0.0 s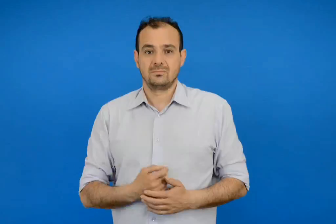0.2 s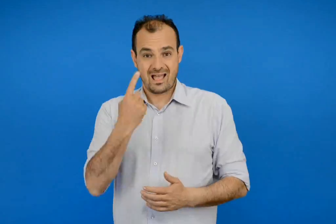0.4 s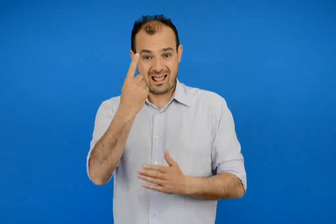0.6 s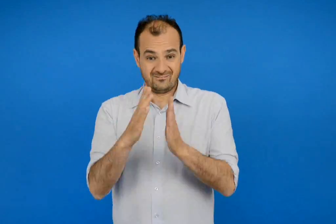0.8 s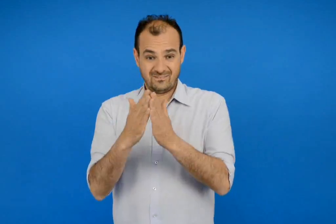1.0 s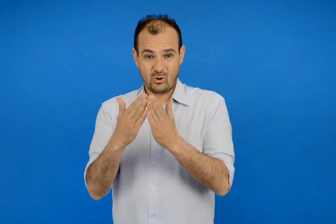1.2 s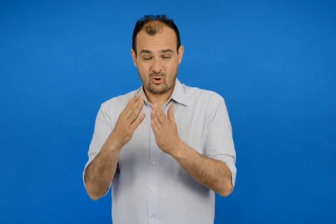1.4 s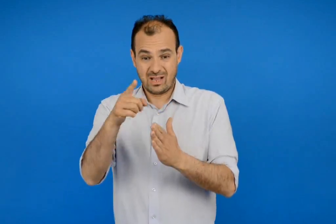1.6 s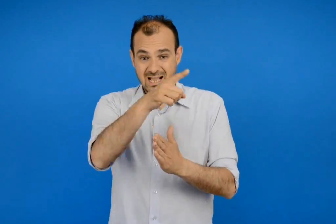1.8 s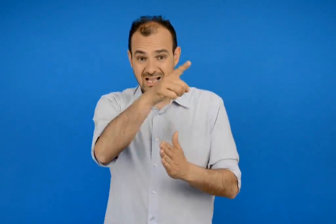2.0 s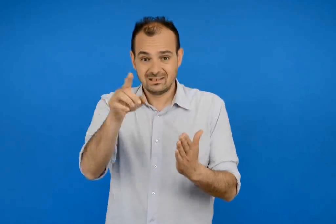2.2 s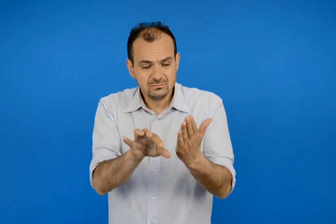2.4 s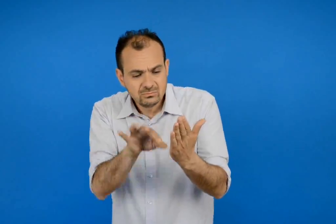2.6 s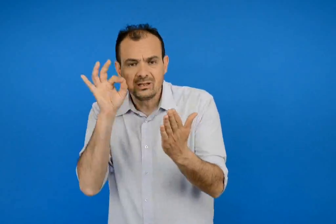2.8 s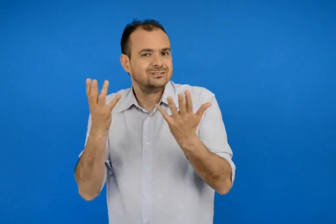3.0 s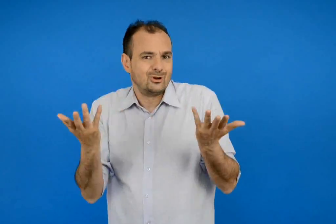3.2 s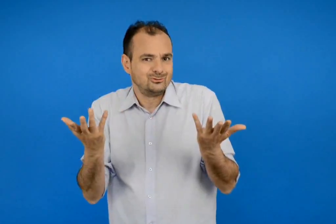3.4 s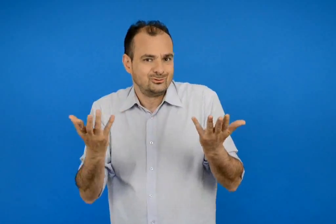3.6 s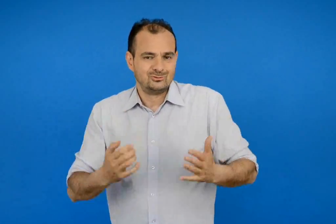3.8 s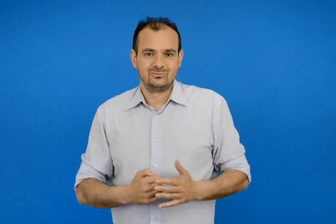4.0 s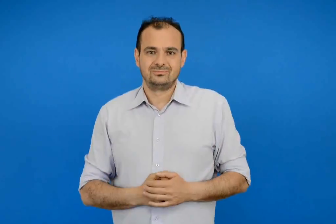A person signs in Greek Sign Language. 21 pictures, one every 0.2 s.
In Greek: εσείς πως διαλέγετε ένα βιβλίο ;
